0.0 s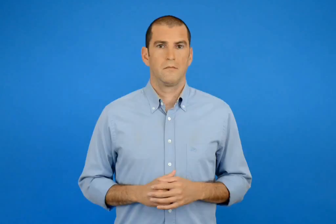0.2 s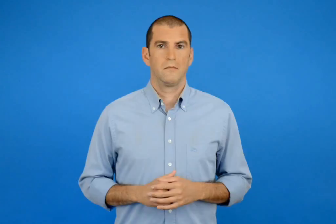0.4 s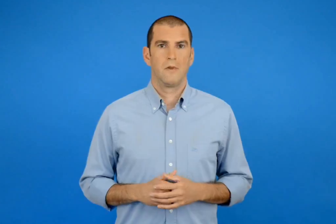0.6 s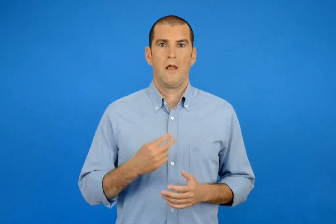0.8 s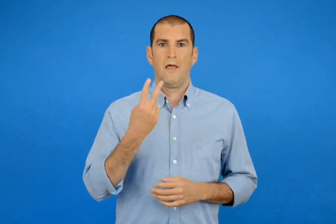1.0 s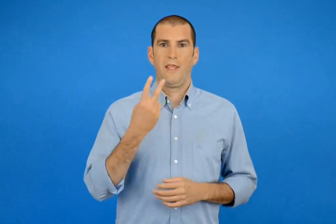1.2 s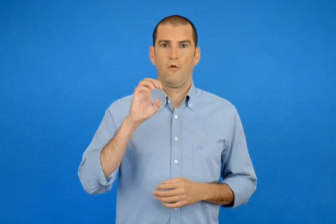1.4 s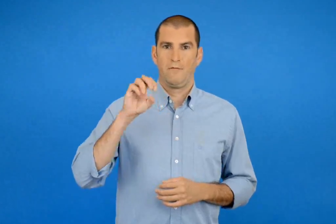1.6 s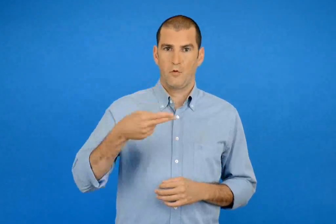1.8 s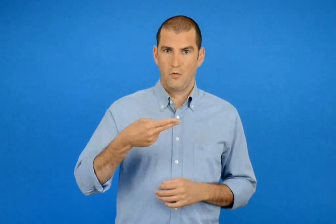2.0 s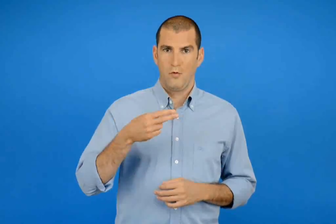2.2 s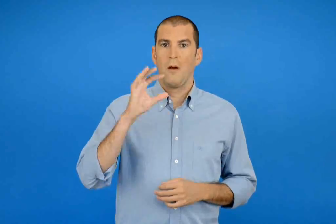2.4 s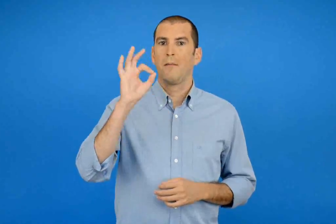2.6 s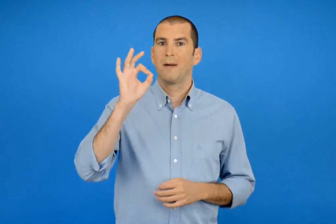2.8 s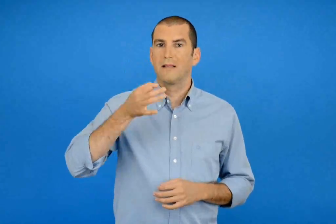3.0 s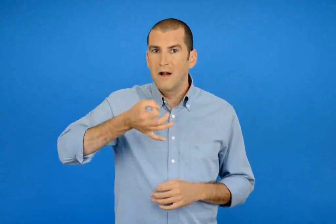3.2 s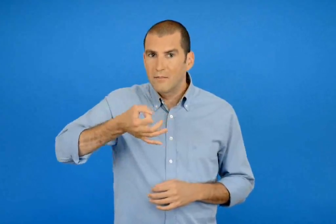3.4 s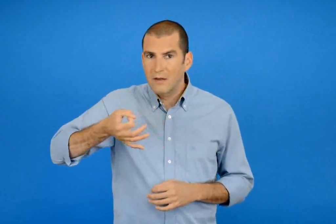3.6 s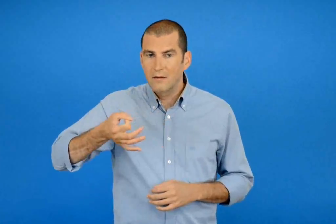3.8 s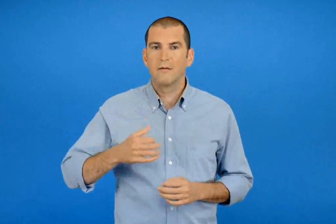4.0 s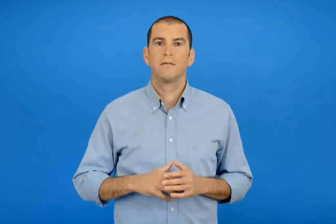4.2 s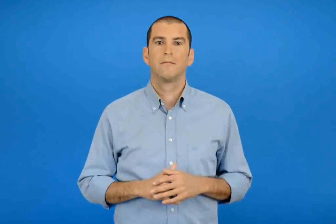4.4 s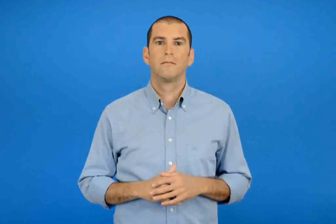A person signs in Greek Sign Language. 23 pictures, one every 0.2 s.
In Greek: 2 € και 50 λεπτά
